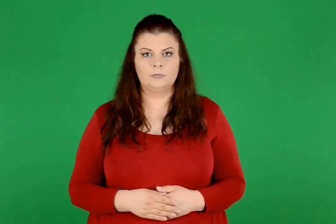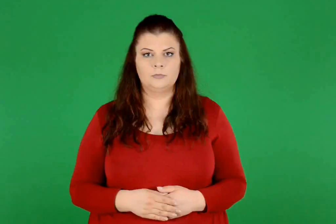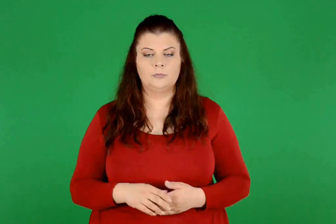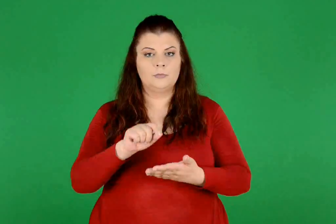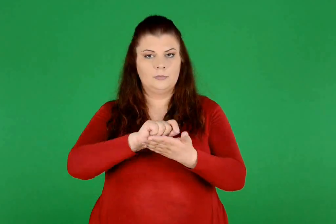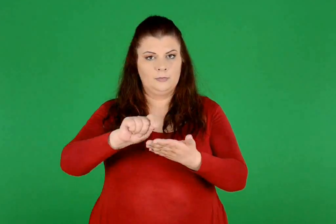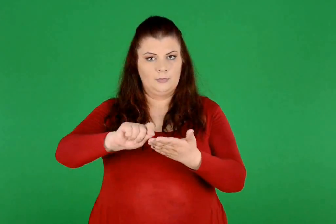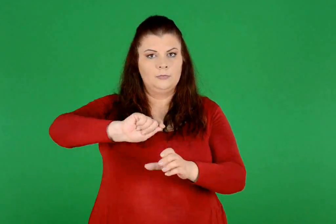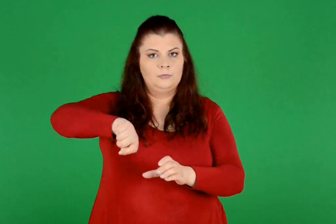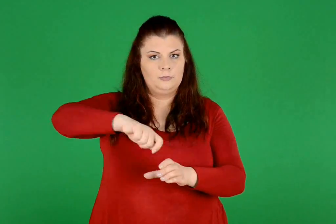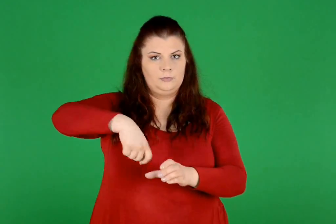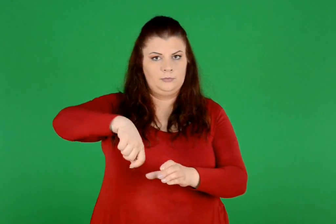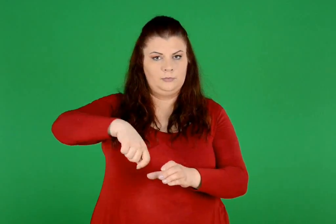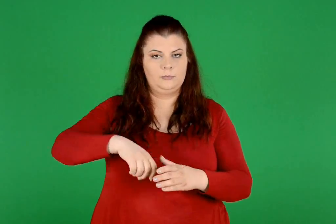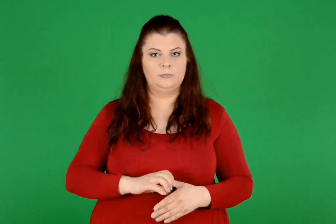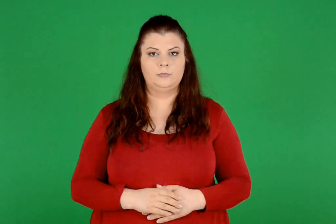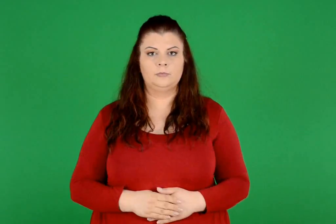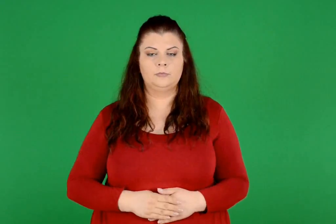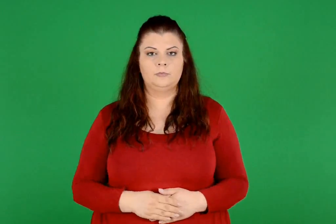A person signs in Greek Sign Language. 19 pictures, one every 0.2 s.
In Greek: η συνταγή
